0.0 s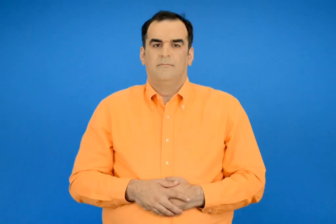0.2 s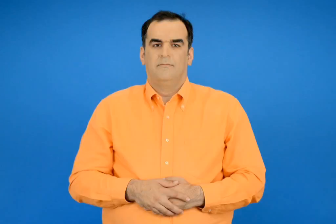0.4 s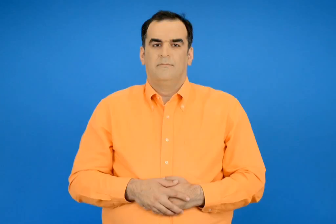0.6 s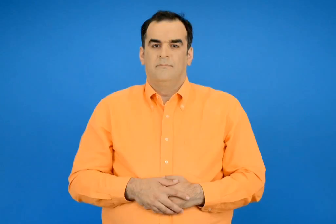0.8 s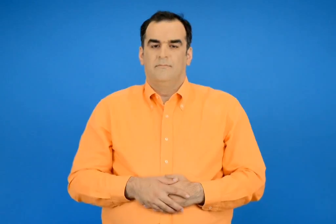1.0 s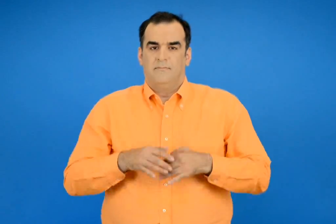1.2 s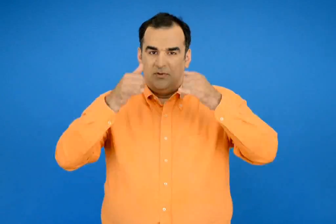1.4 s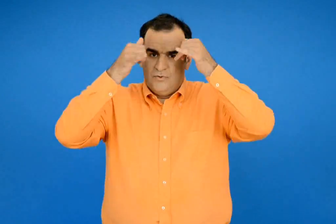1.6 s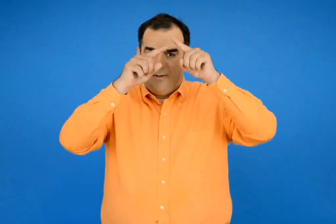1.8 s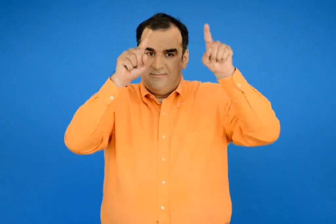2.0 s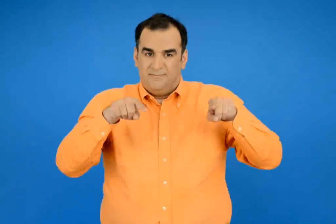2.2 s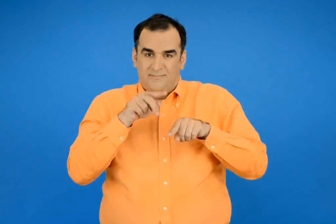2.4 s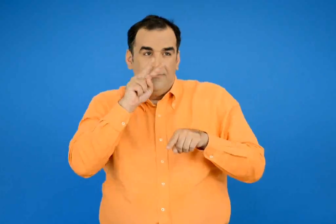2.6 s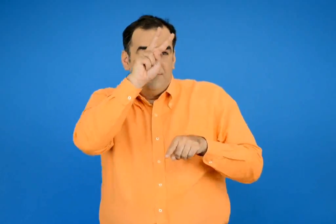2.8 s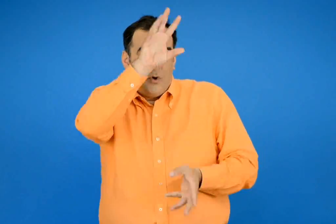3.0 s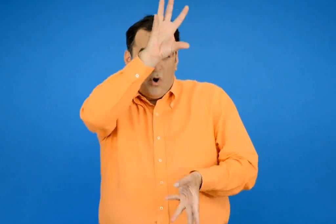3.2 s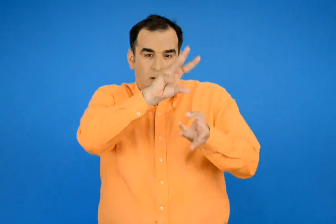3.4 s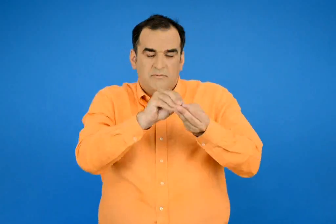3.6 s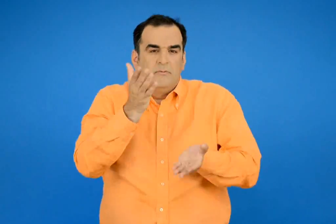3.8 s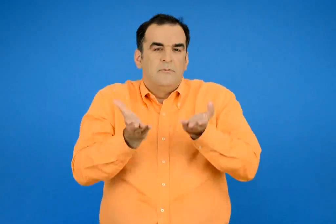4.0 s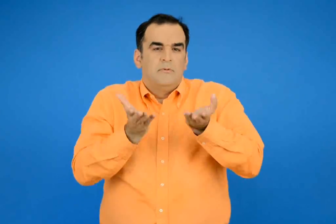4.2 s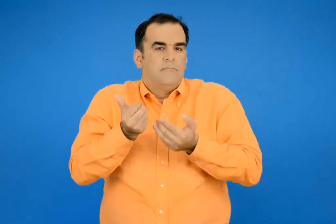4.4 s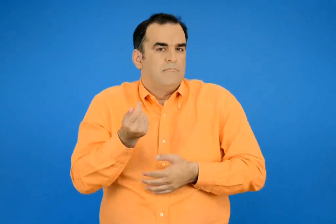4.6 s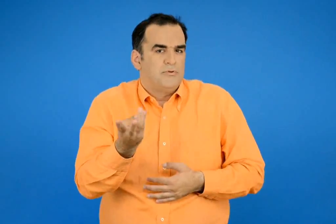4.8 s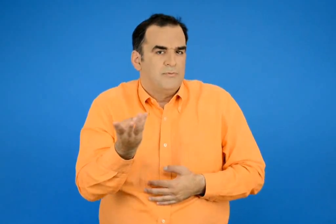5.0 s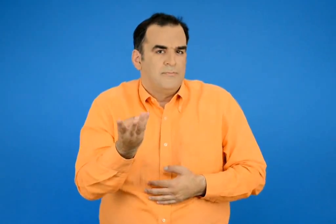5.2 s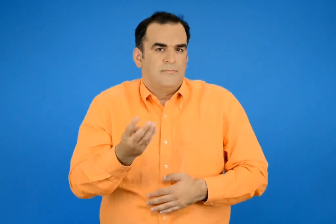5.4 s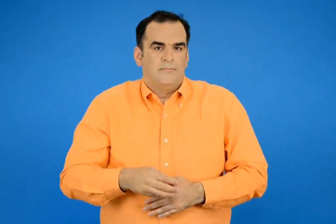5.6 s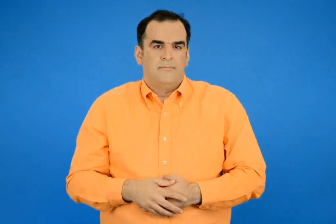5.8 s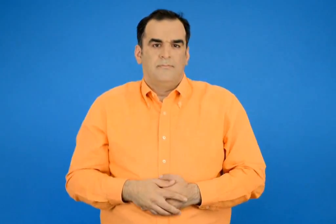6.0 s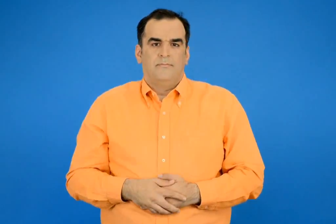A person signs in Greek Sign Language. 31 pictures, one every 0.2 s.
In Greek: ποσό ζυγίζουν τα παραπάνω ζώα συνολικά ;
